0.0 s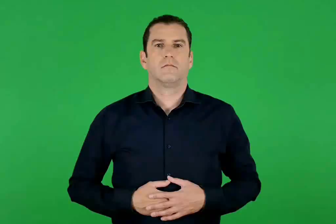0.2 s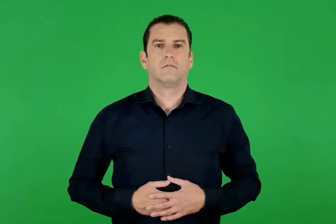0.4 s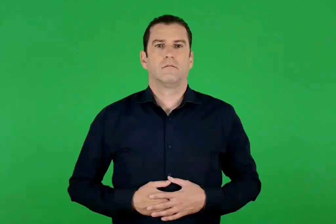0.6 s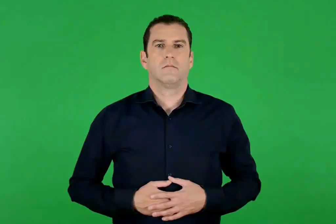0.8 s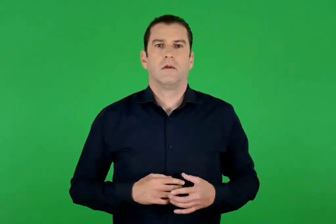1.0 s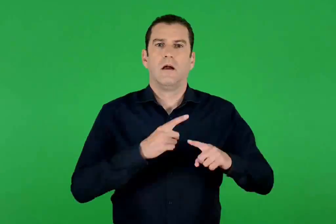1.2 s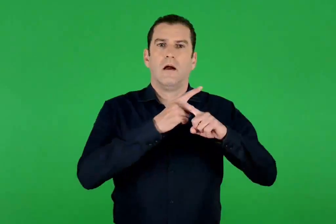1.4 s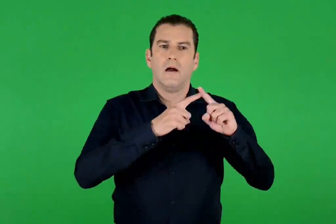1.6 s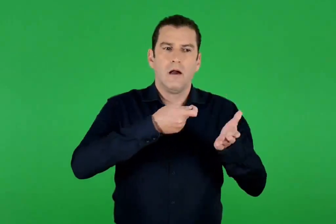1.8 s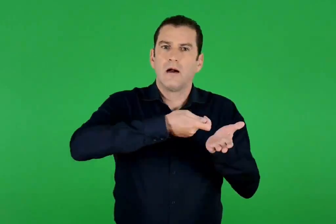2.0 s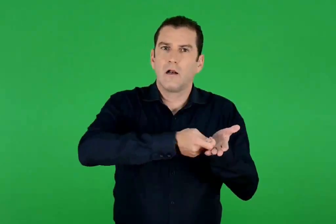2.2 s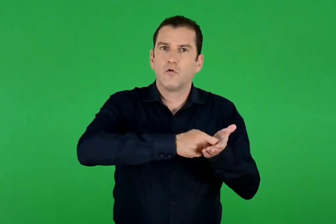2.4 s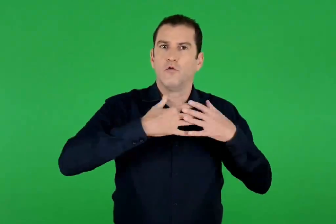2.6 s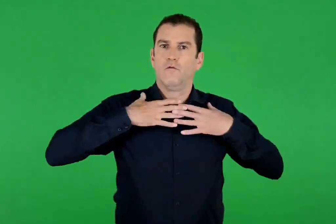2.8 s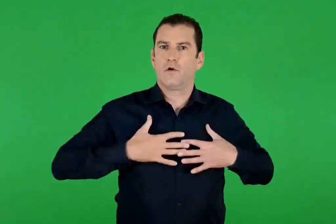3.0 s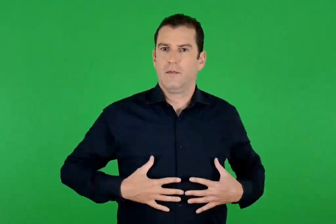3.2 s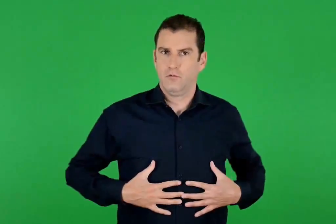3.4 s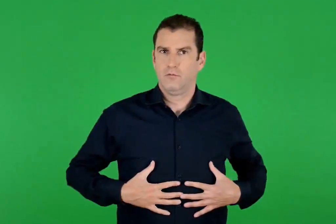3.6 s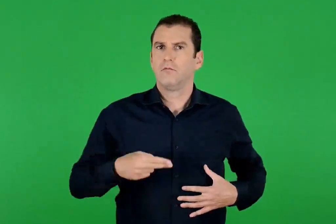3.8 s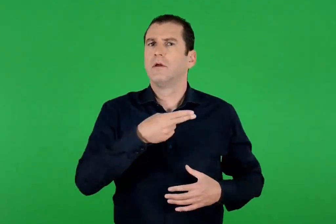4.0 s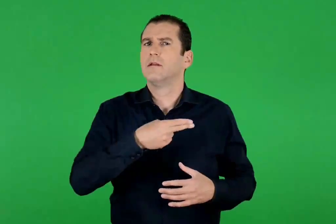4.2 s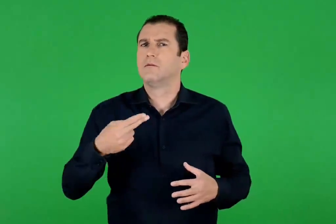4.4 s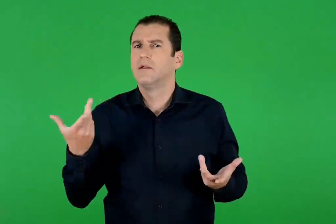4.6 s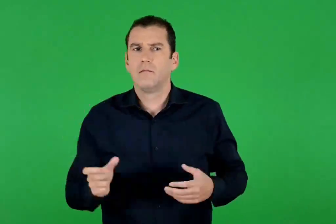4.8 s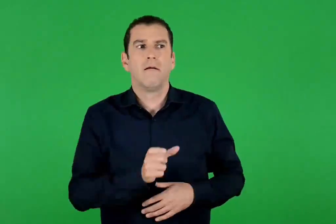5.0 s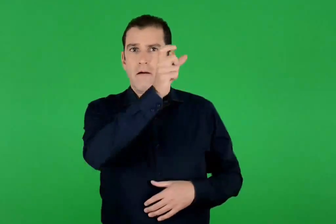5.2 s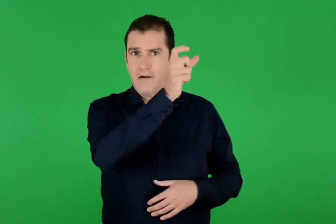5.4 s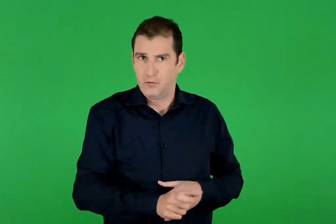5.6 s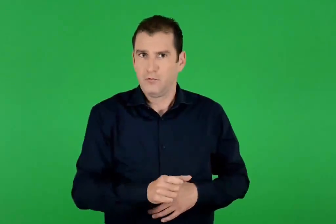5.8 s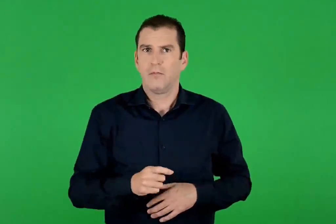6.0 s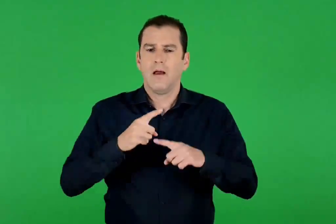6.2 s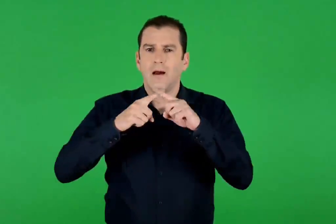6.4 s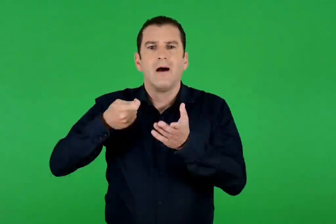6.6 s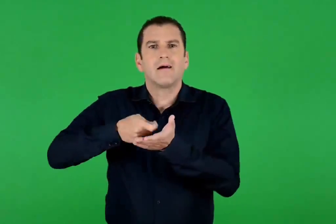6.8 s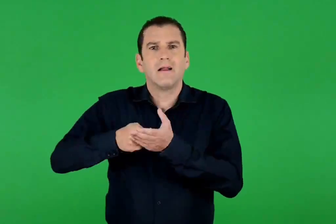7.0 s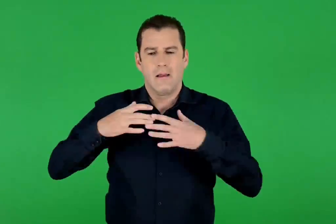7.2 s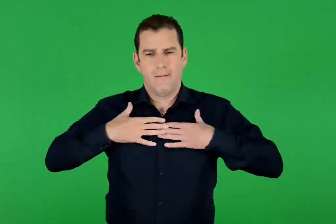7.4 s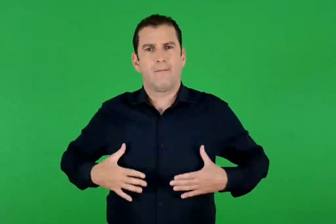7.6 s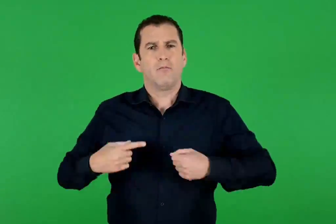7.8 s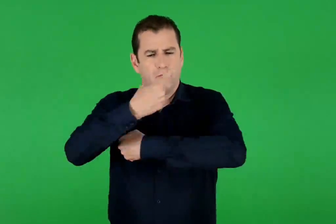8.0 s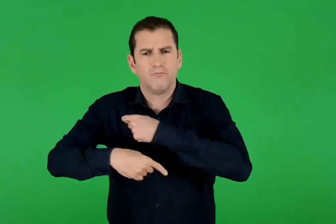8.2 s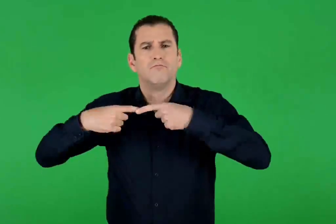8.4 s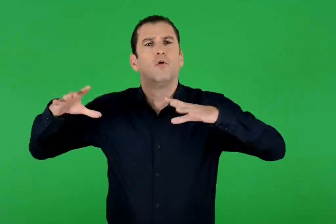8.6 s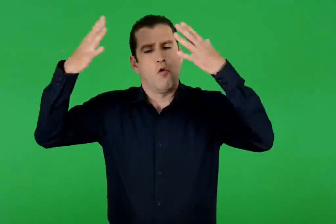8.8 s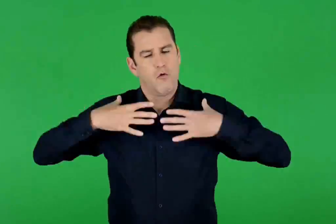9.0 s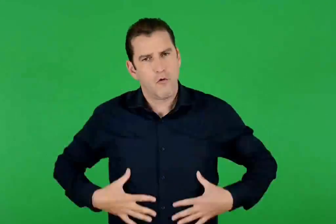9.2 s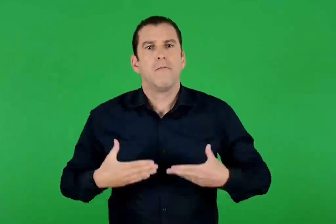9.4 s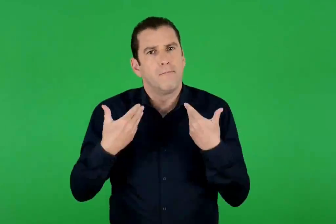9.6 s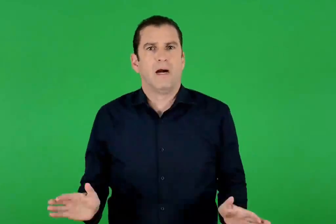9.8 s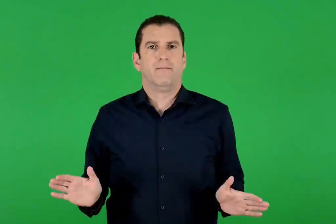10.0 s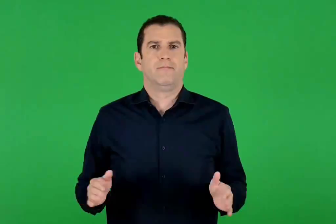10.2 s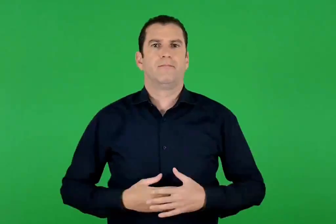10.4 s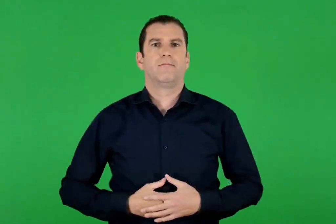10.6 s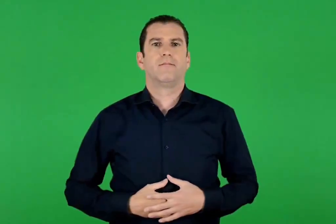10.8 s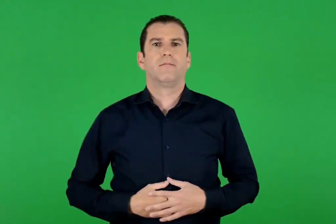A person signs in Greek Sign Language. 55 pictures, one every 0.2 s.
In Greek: χαλκοφορεμένος αυτός που φορούσε χάλκινη πανοπλία
